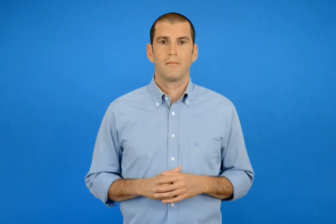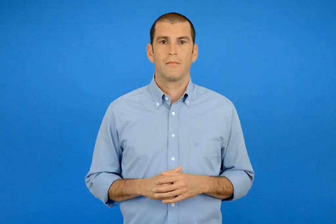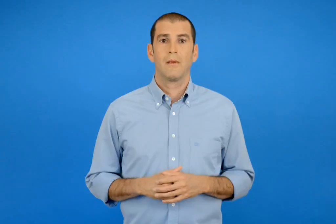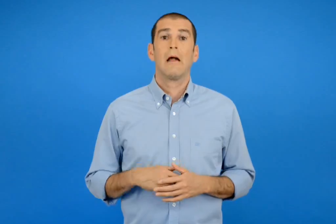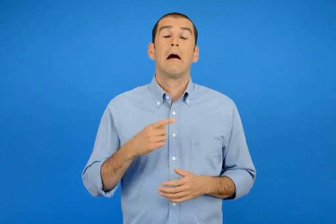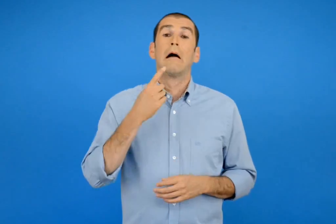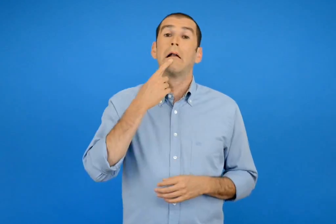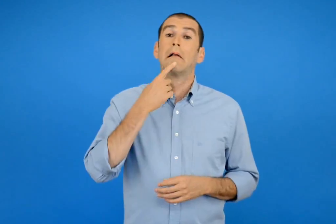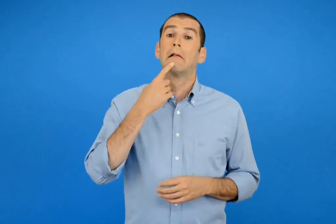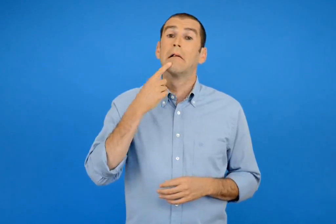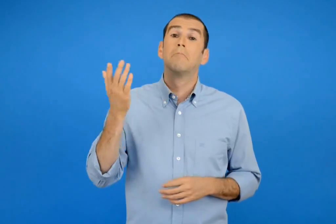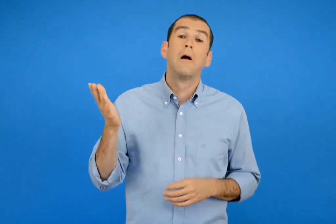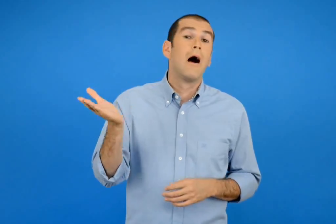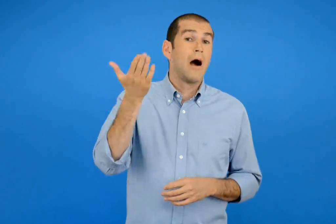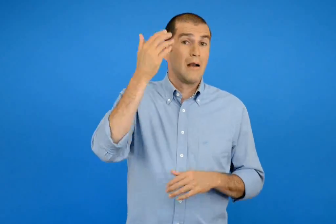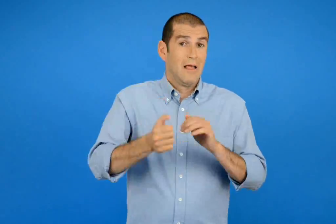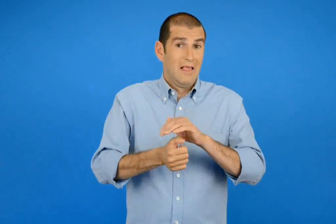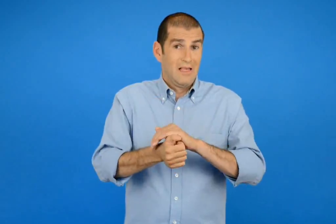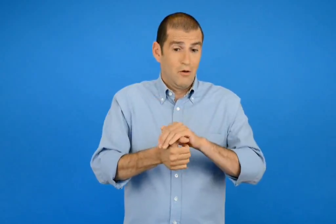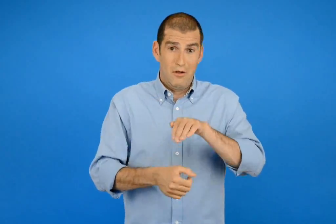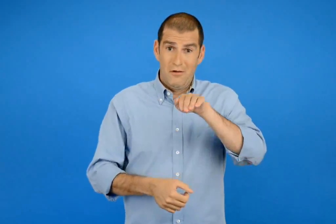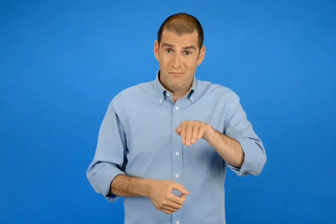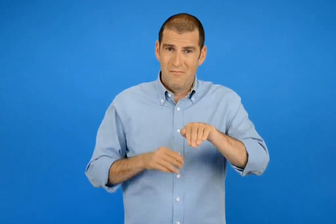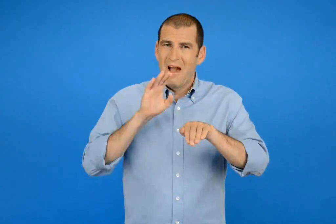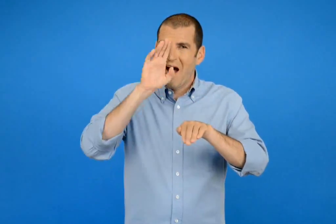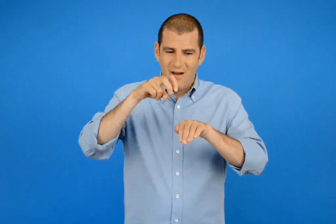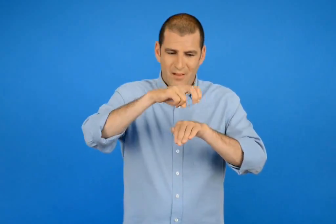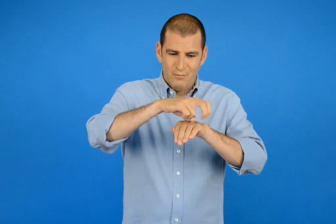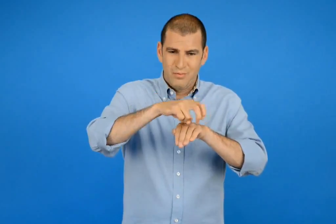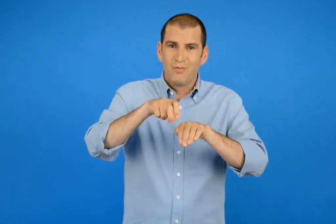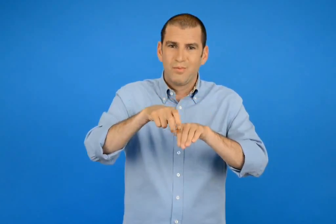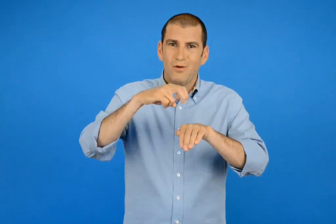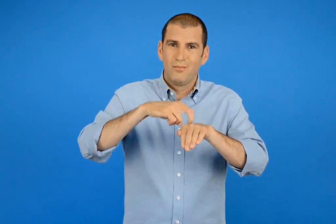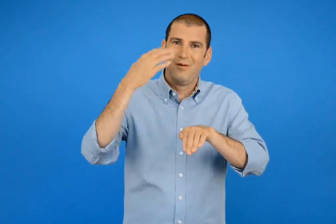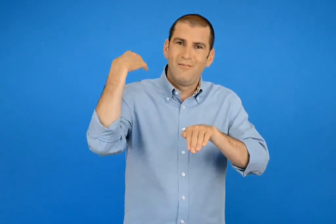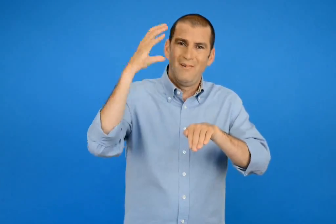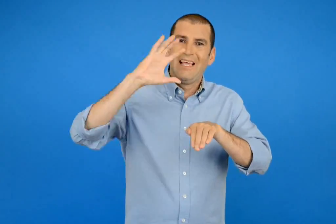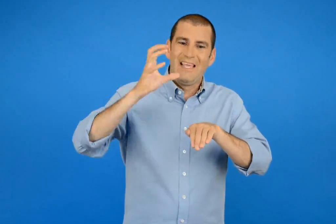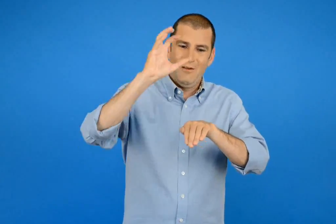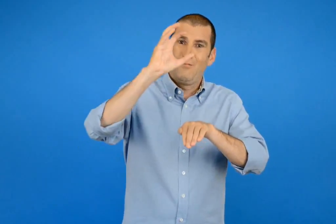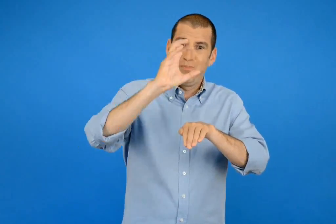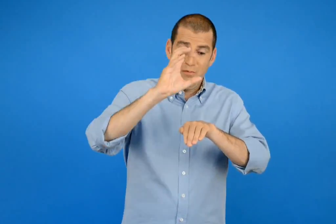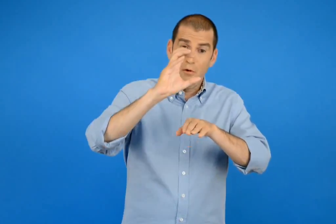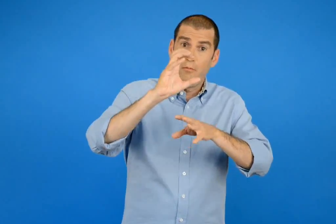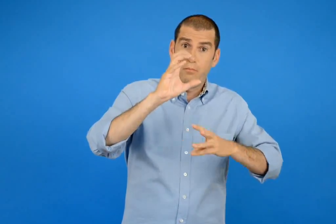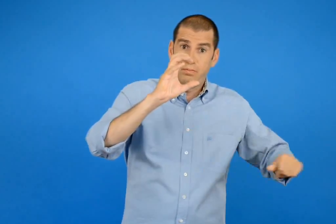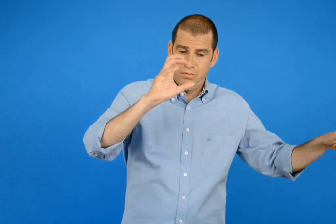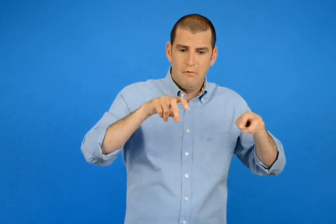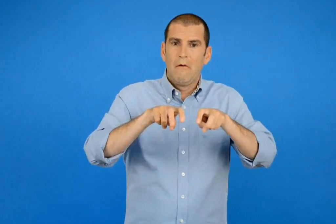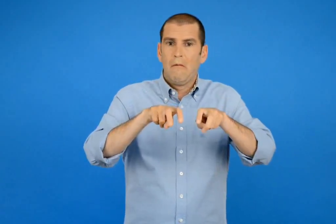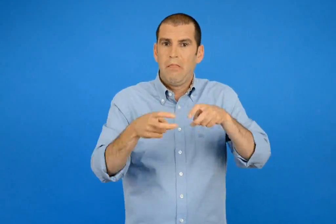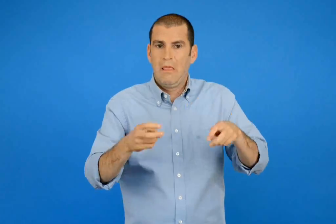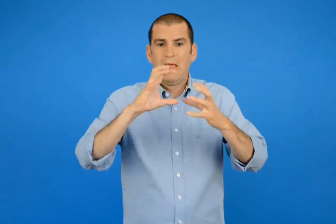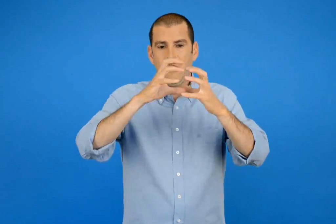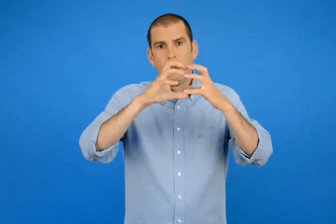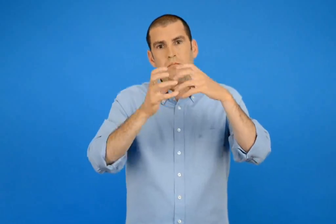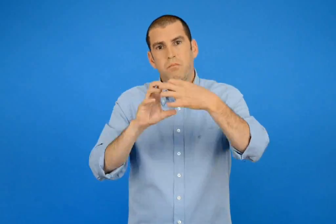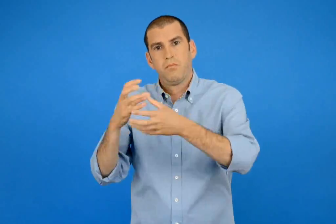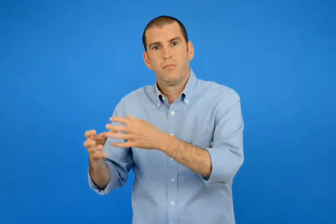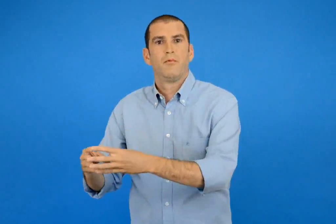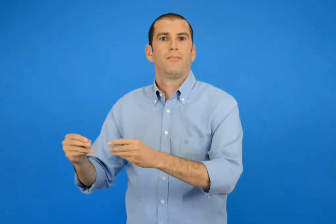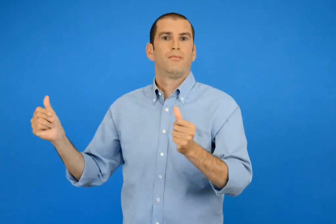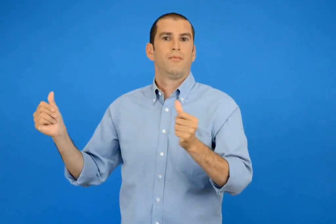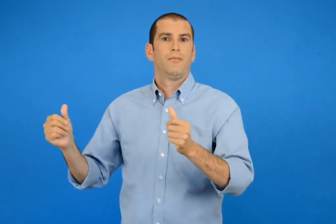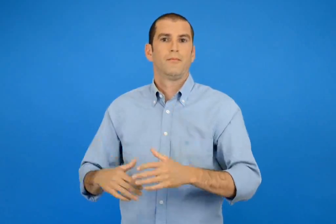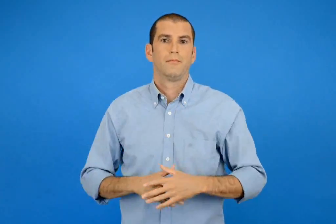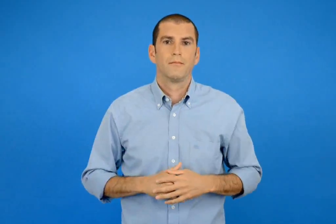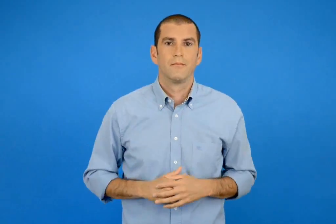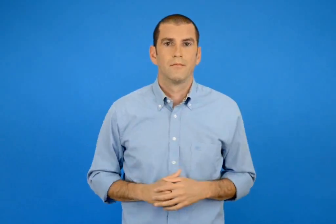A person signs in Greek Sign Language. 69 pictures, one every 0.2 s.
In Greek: λένε πως αν η χελώνα πάψει να υπάρχει οι ελέφαντες θα χάσουν την ισορροπία τους τότε η γη θα γλιστρήσει από τις ράχες τους και θα χαθεί
